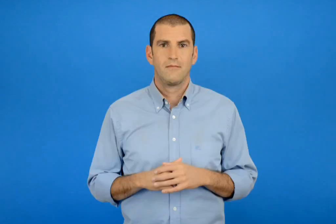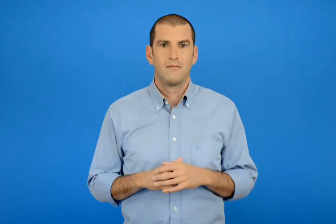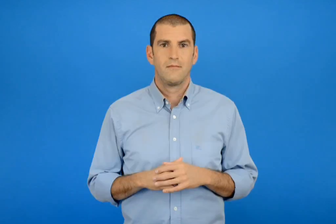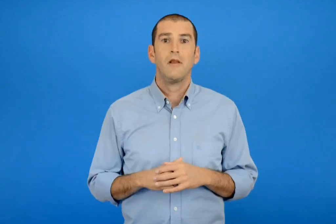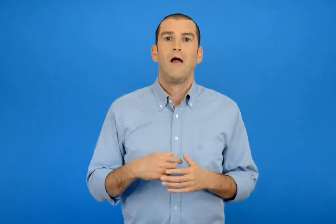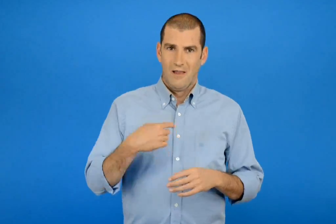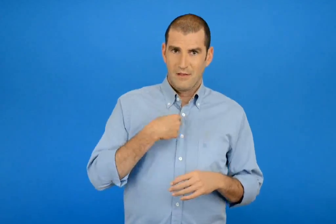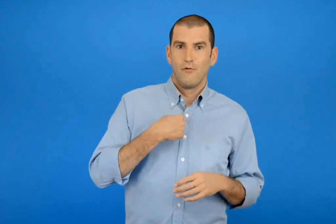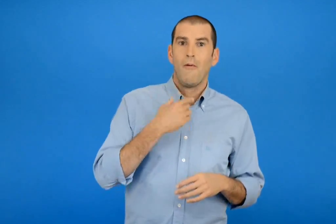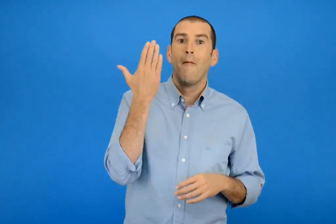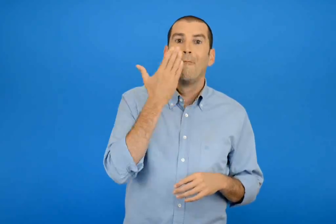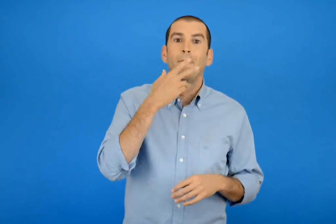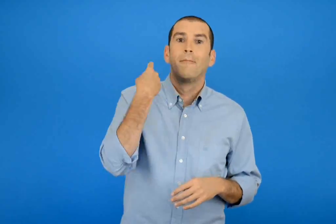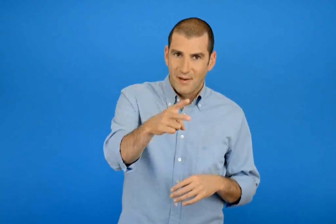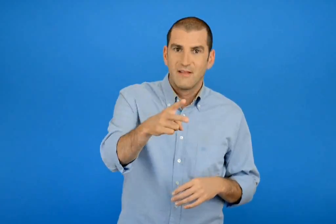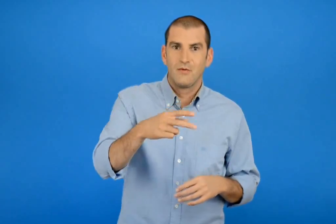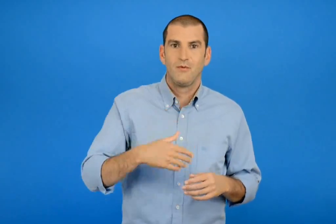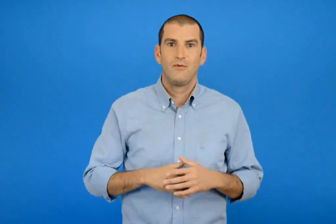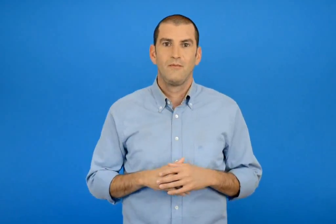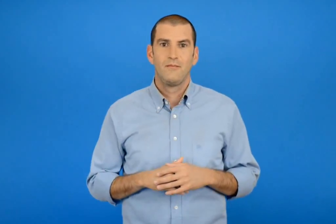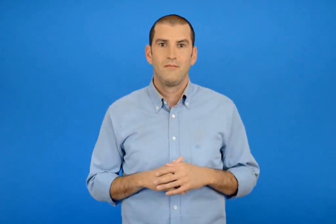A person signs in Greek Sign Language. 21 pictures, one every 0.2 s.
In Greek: κι εγώ ο μαθητής σου
